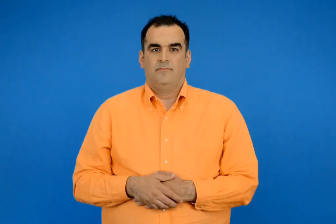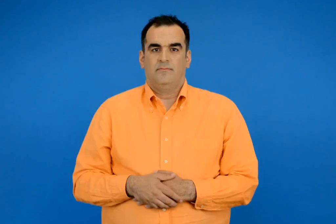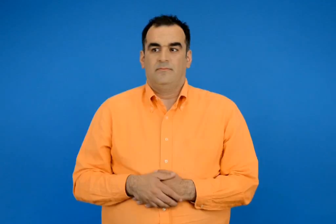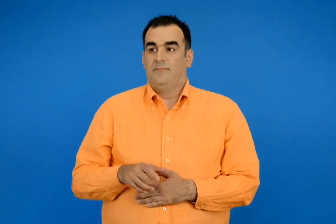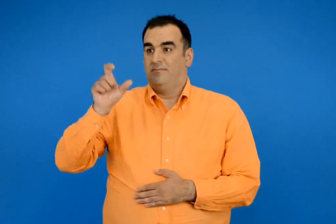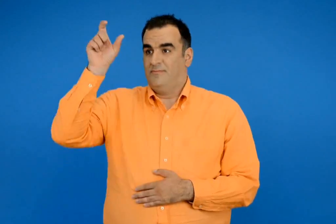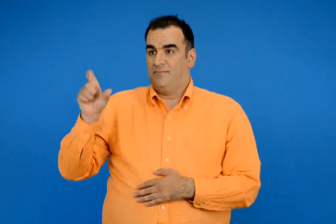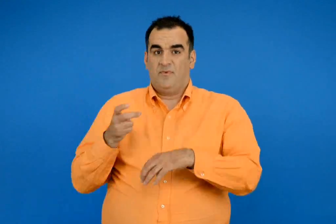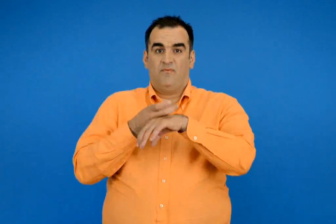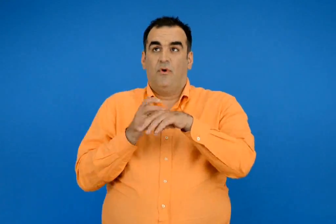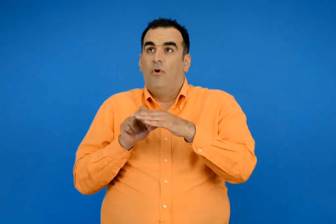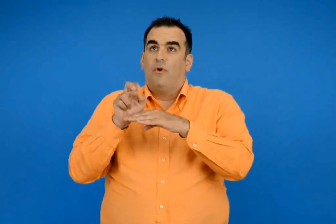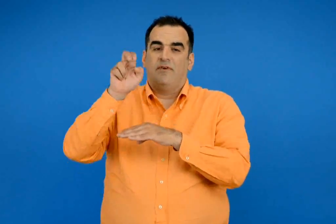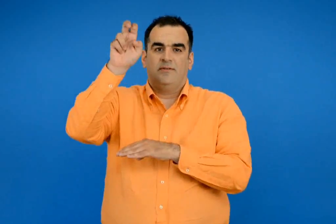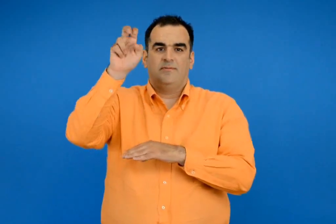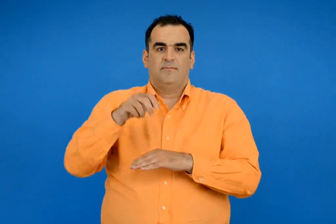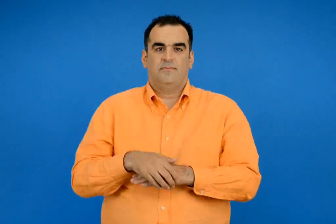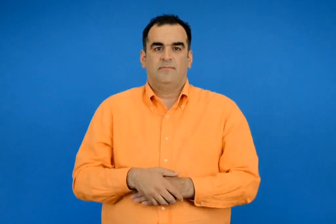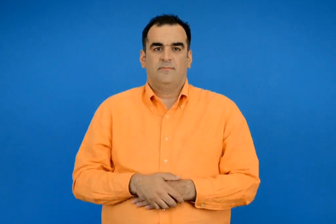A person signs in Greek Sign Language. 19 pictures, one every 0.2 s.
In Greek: ορειβάτης
